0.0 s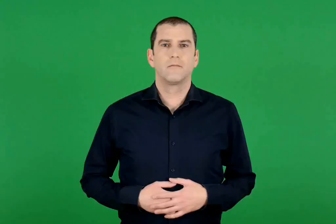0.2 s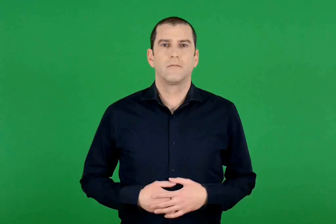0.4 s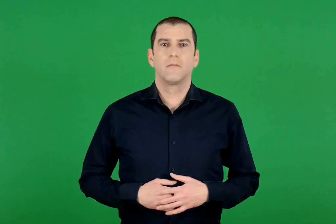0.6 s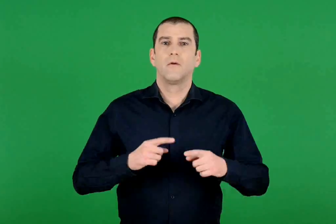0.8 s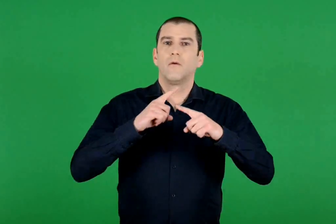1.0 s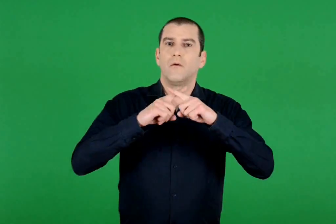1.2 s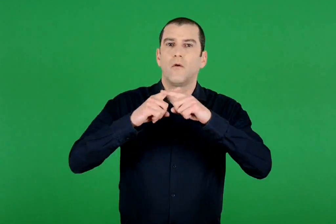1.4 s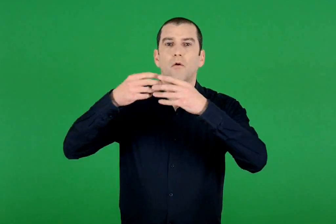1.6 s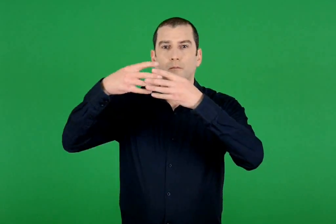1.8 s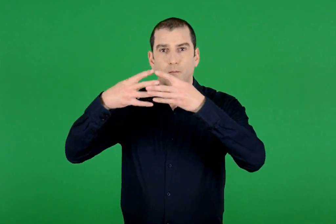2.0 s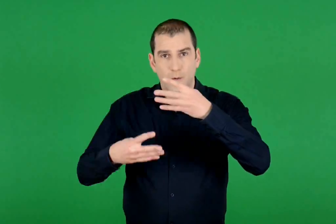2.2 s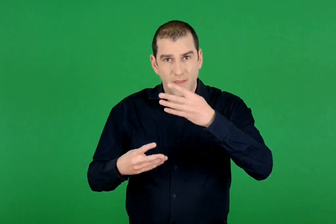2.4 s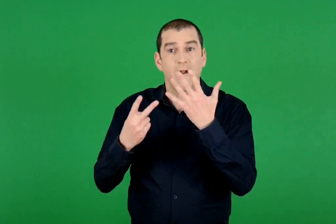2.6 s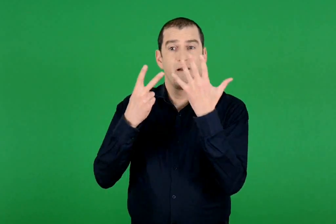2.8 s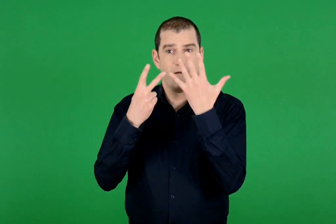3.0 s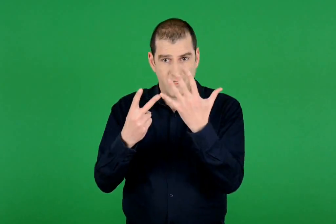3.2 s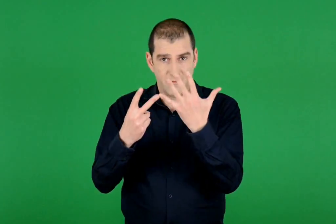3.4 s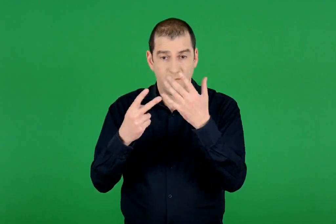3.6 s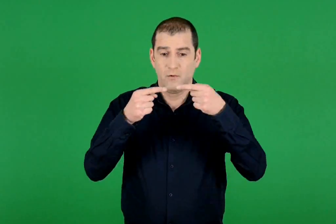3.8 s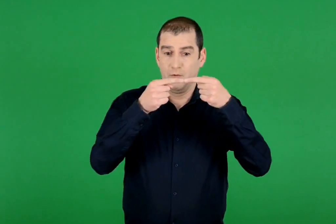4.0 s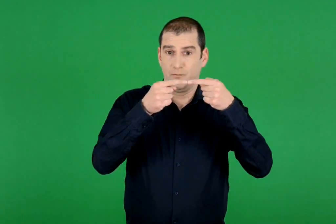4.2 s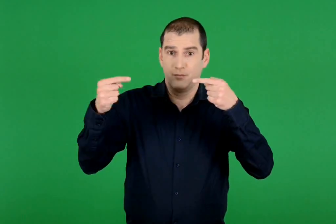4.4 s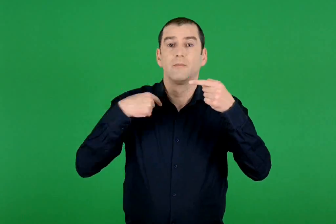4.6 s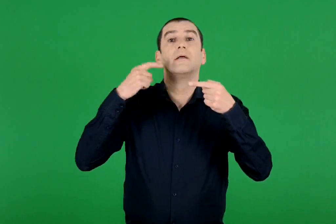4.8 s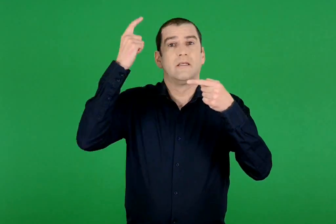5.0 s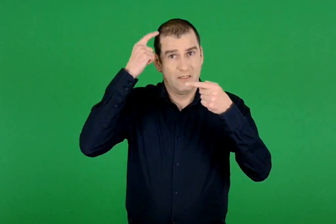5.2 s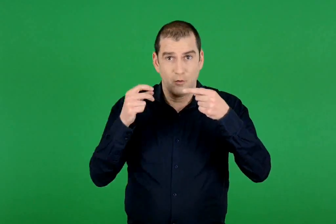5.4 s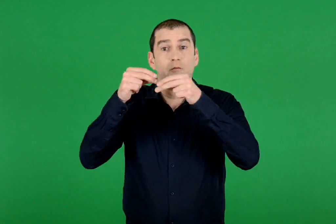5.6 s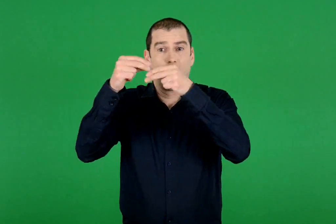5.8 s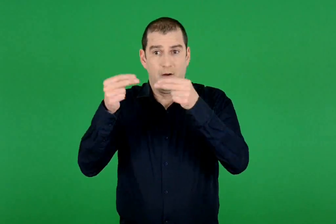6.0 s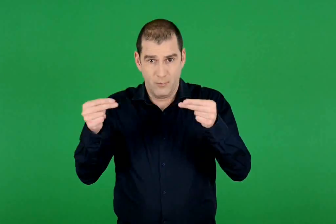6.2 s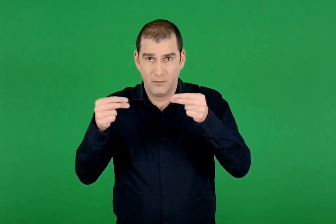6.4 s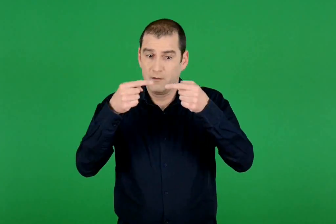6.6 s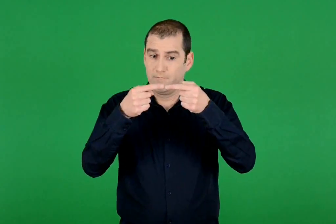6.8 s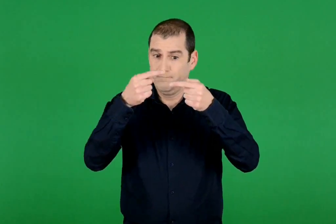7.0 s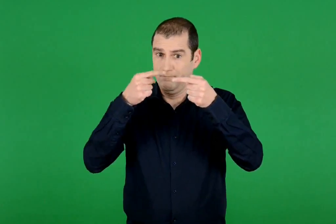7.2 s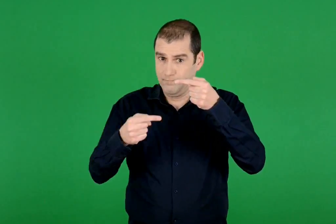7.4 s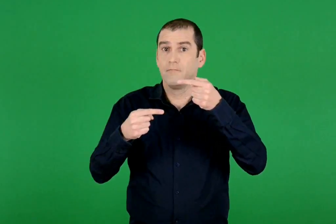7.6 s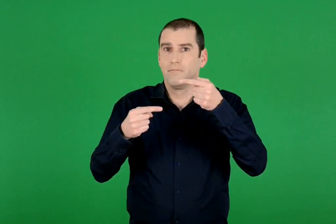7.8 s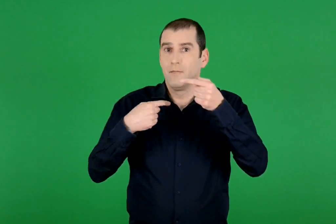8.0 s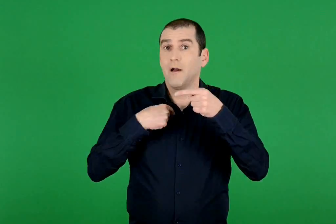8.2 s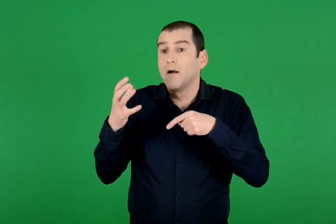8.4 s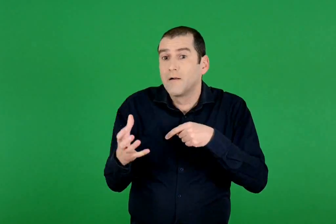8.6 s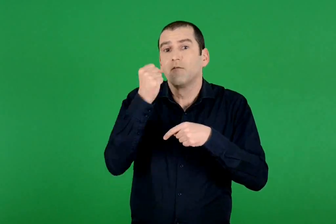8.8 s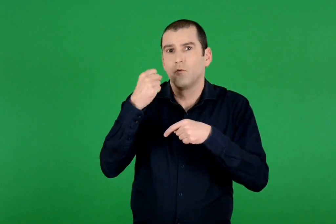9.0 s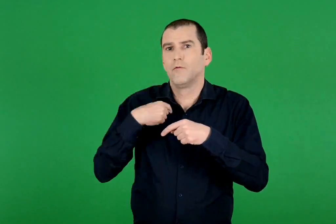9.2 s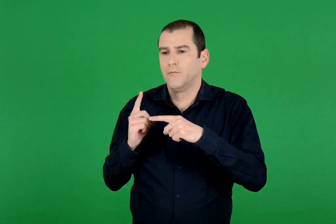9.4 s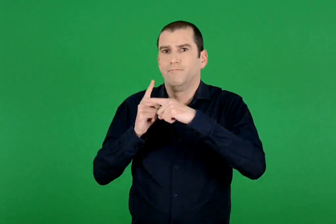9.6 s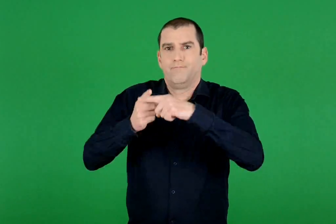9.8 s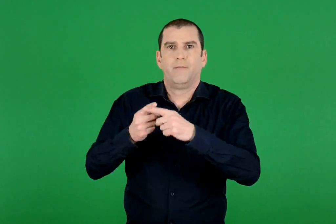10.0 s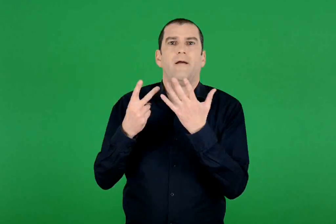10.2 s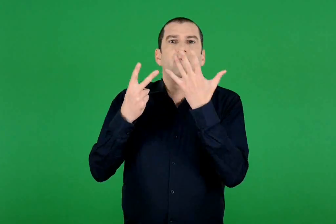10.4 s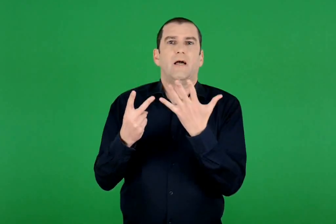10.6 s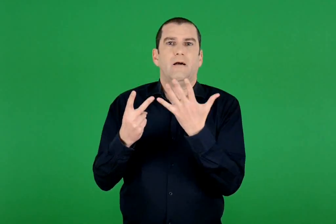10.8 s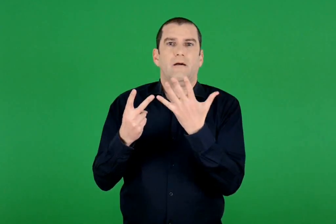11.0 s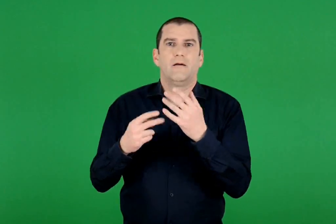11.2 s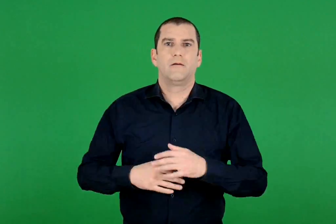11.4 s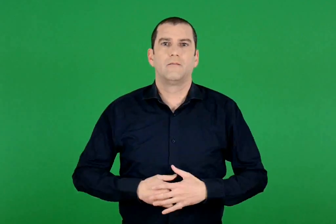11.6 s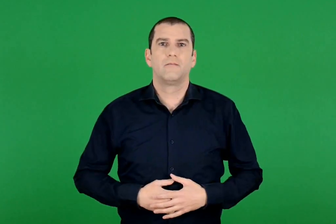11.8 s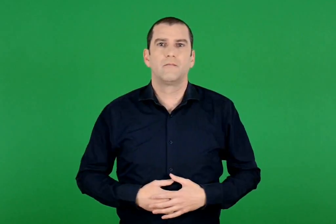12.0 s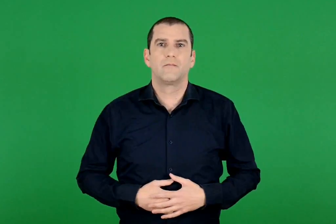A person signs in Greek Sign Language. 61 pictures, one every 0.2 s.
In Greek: στην προπαίδεια του 7 , όταν γνωρίζω ένα γινόμενο , για να υπολογίσω το επόμενο μεγαλύτερο γινόμενο , προσθέτω 7 ,
